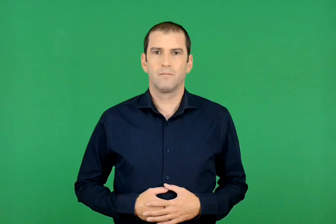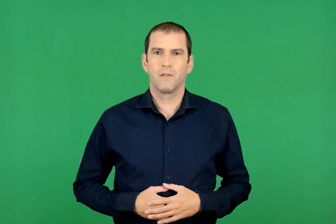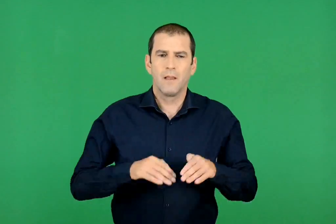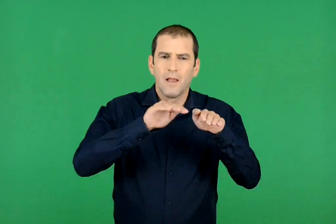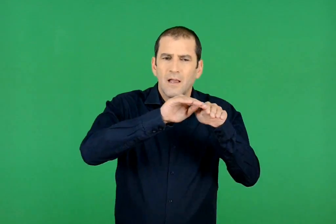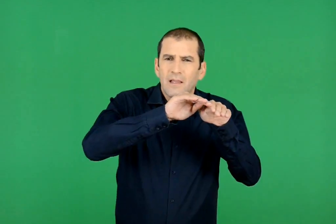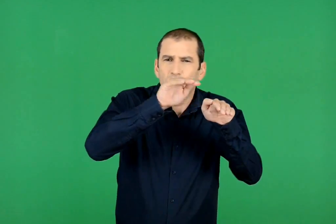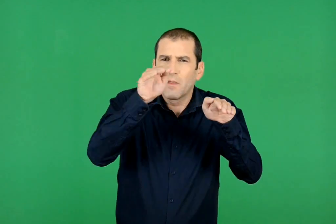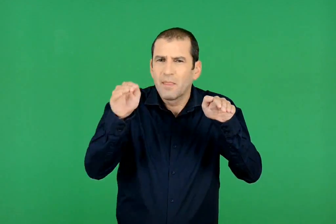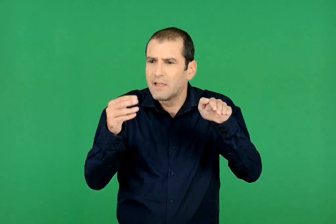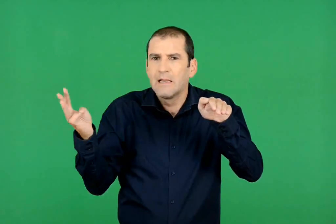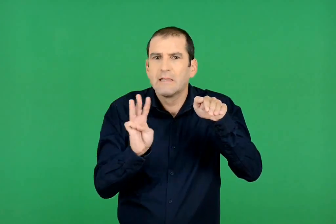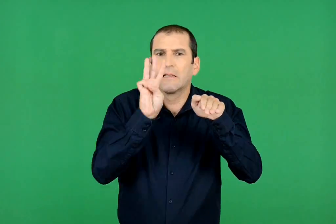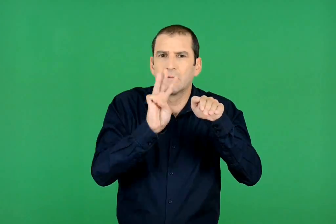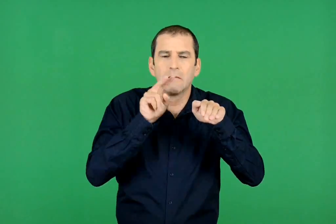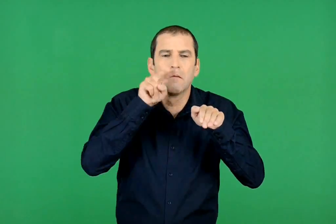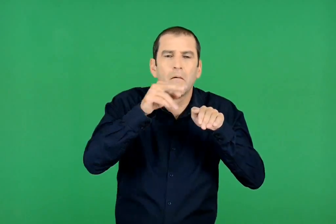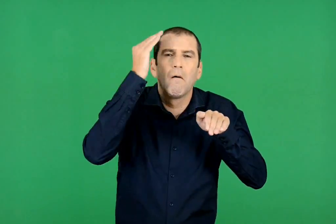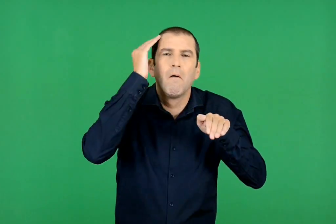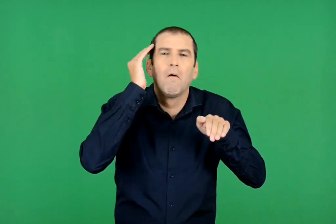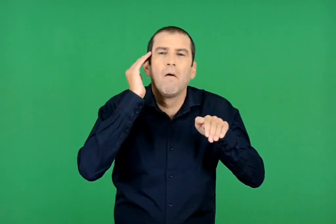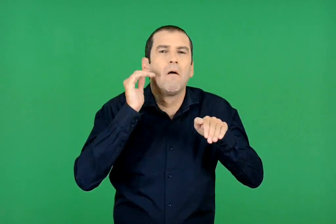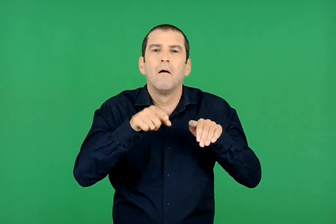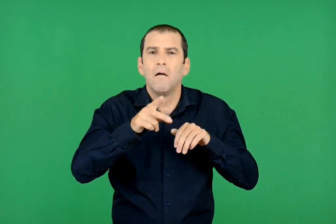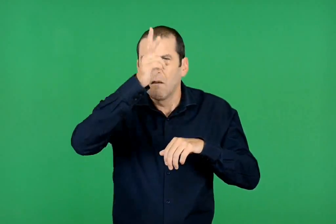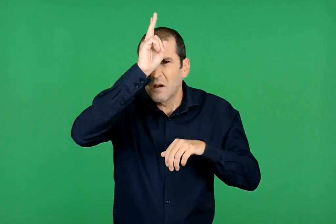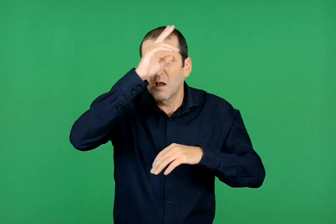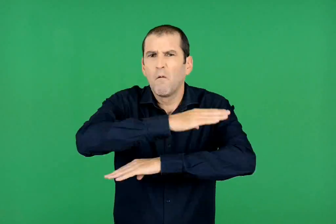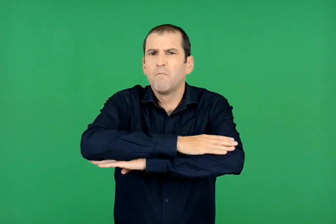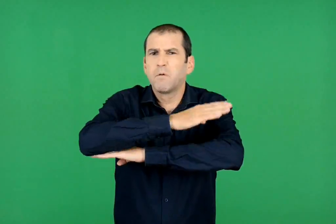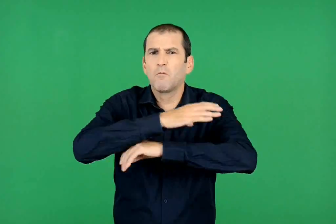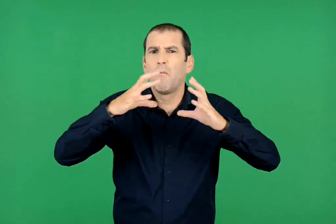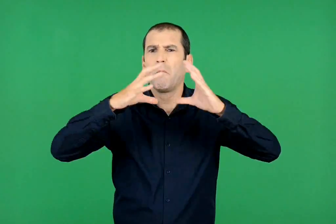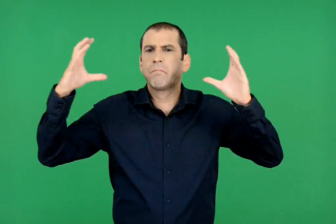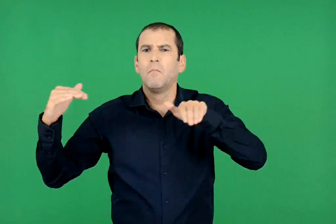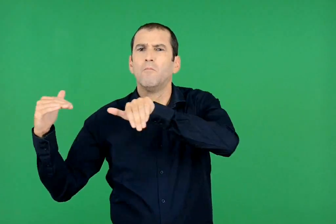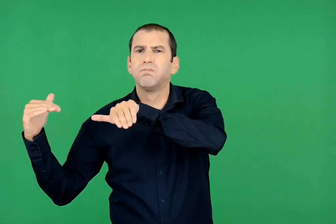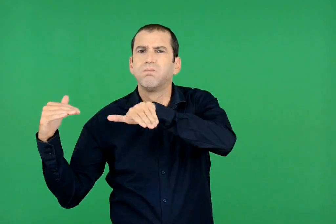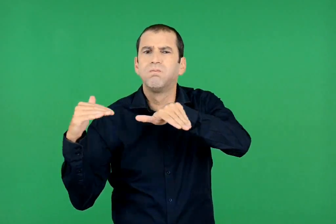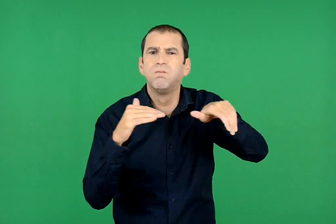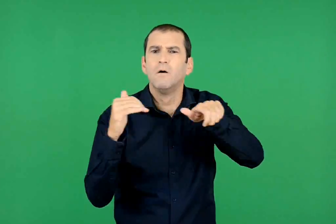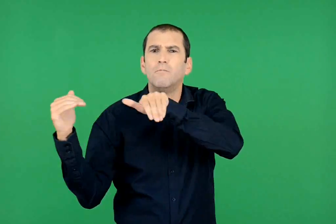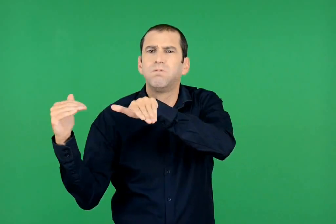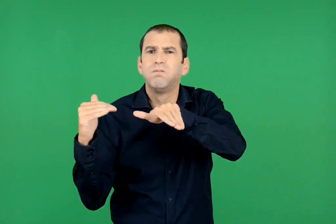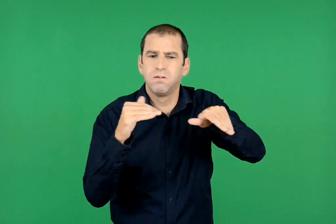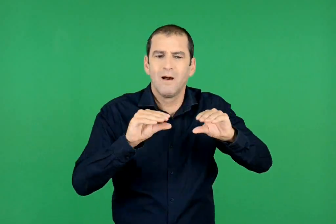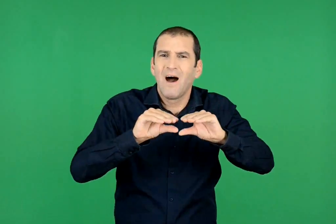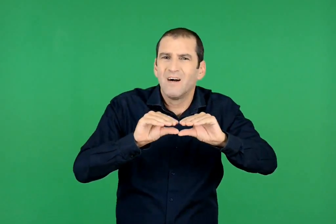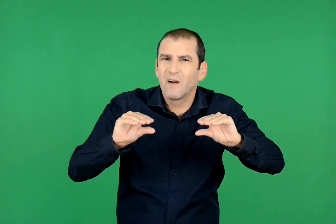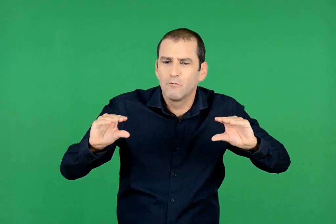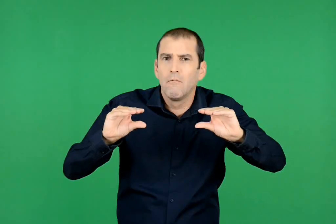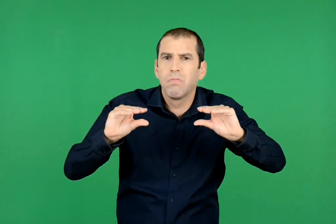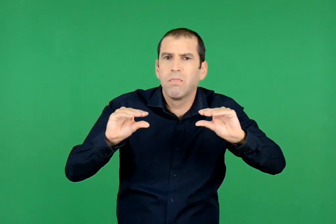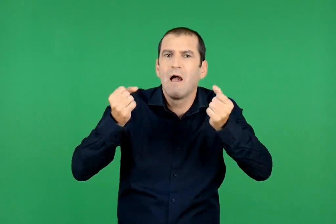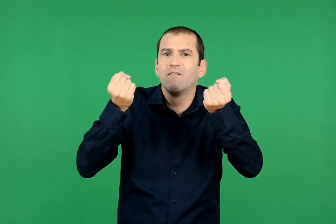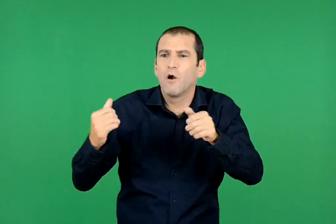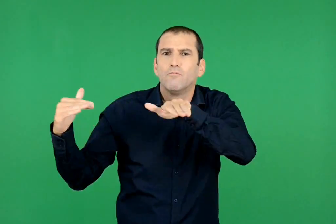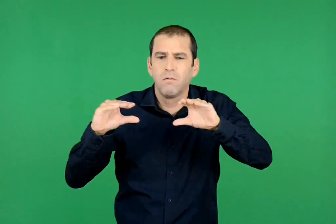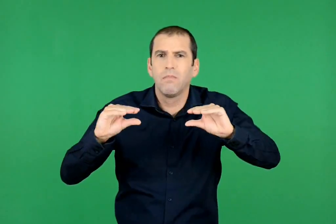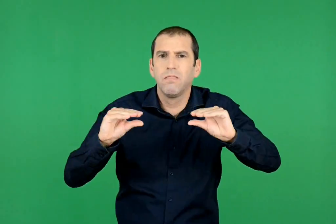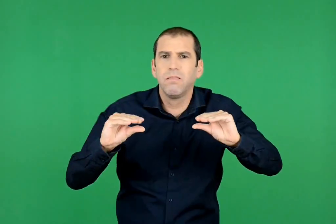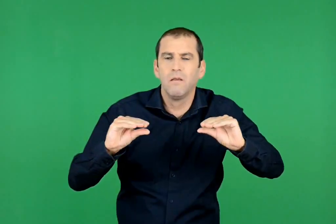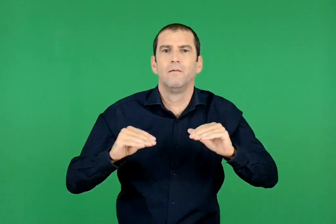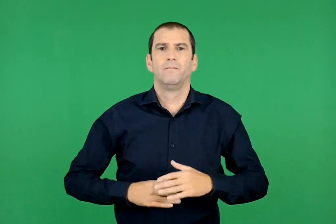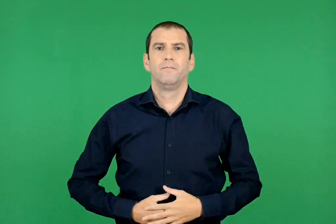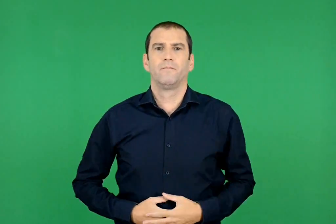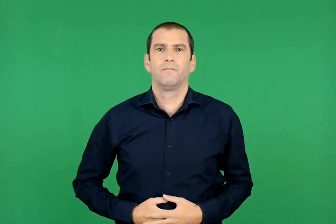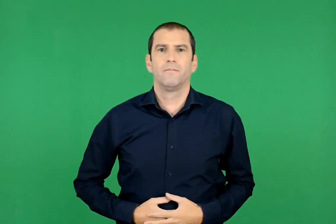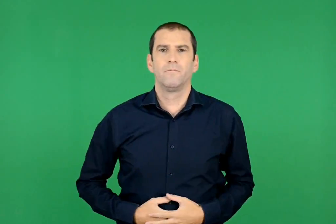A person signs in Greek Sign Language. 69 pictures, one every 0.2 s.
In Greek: στάθηκαν σε ένα υψωματάκι και χάζευαν τα τεράστια γερμανικά φορτηγά που περνούσανε και θαρρείς κι έλειωνε η άσφαλτος από το βάρος τους
